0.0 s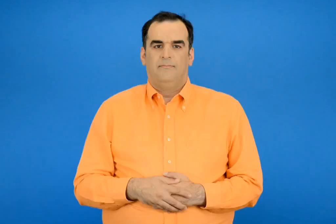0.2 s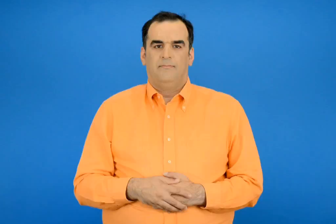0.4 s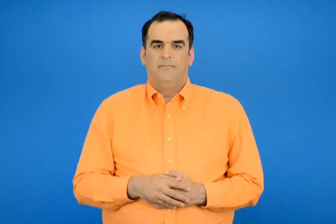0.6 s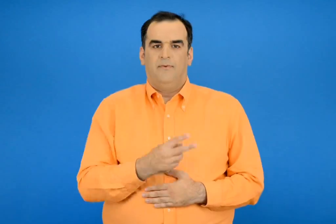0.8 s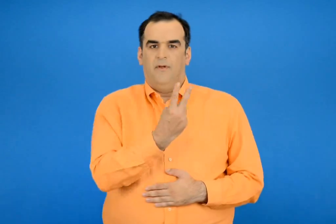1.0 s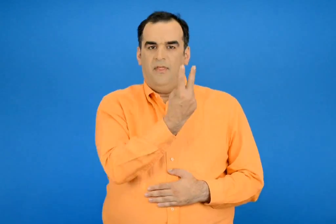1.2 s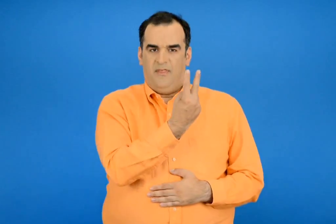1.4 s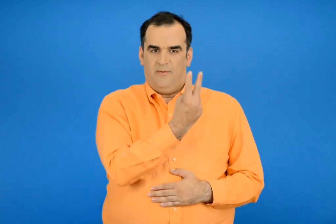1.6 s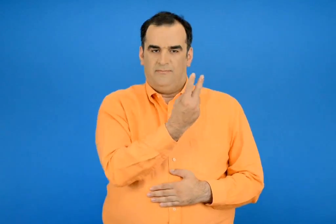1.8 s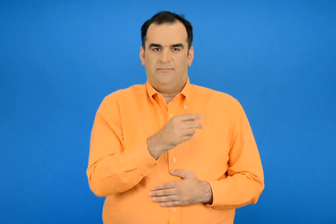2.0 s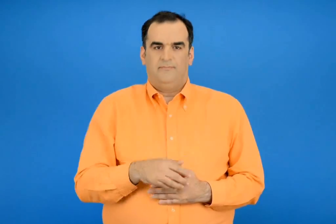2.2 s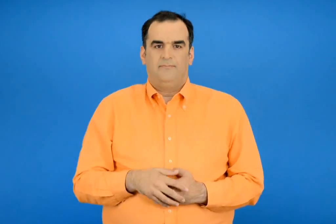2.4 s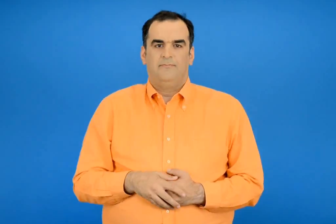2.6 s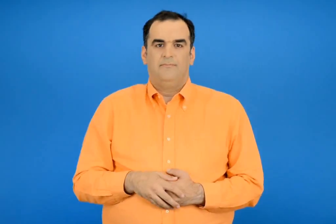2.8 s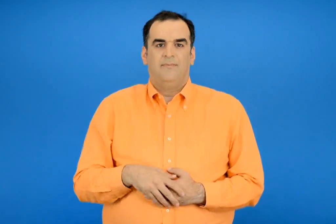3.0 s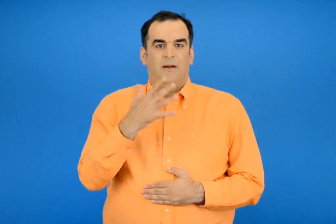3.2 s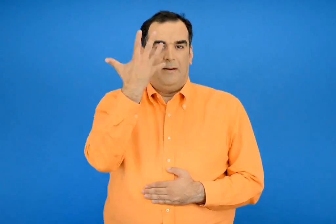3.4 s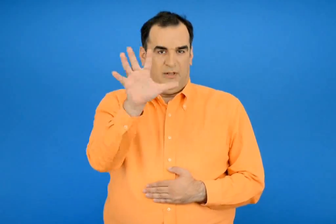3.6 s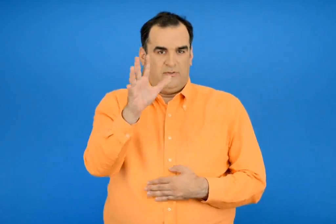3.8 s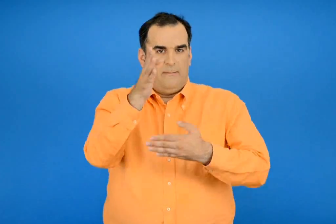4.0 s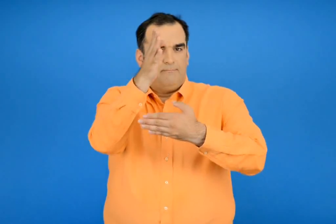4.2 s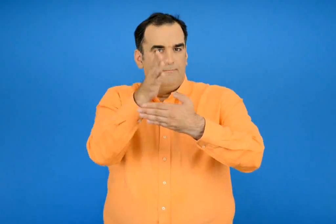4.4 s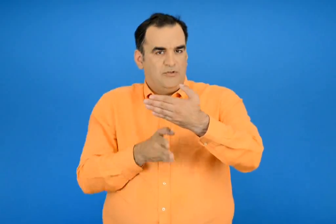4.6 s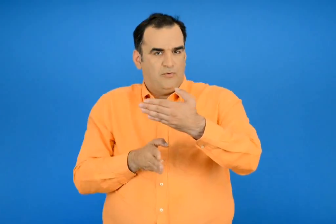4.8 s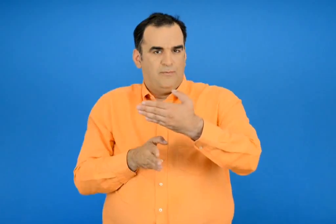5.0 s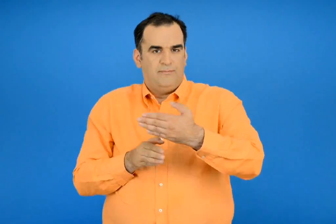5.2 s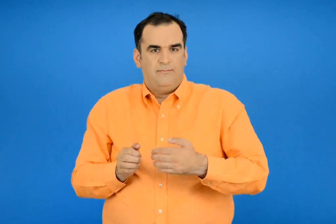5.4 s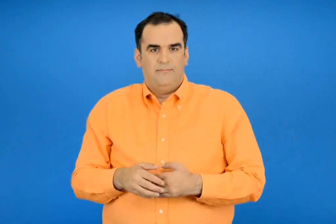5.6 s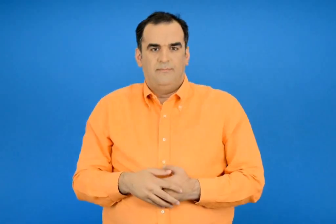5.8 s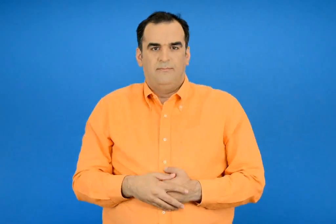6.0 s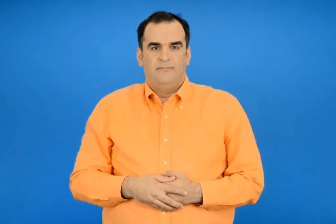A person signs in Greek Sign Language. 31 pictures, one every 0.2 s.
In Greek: 2 είναι το μισό του 500
